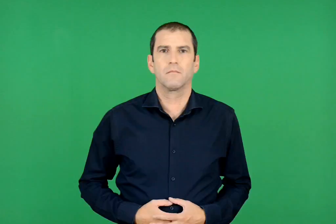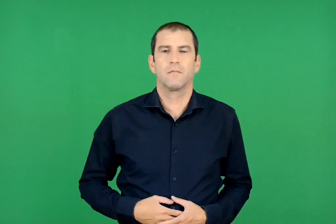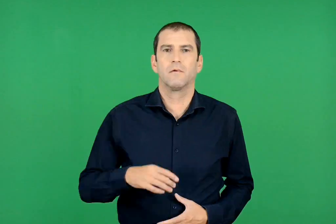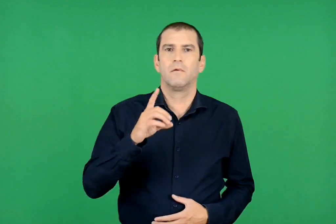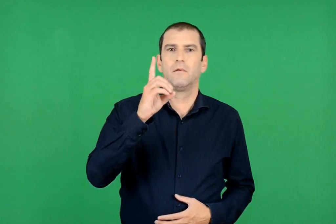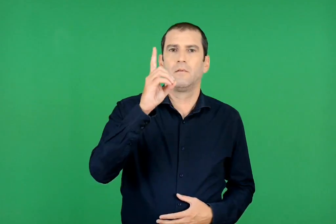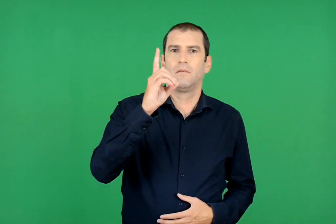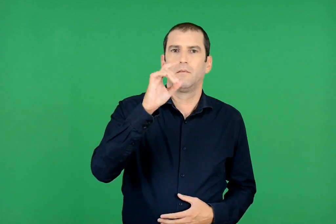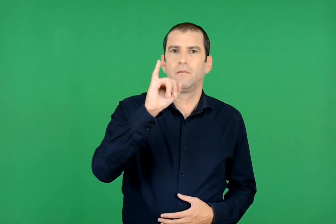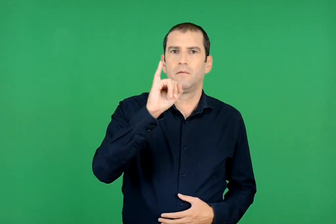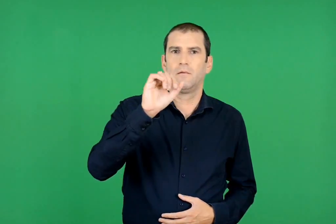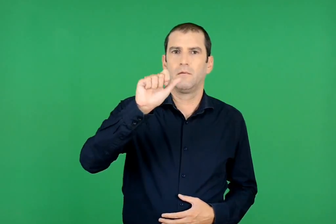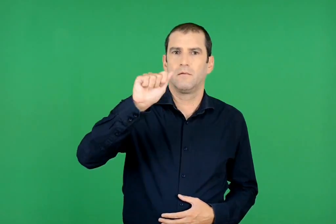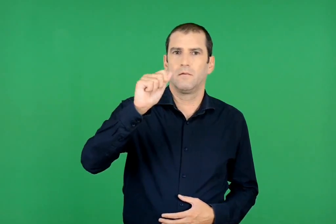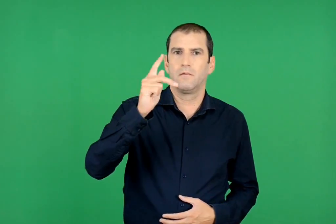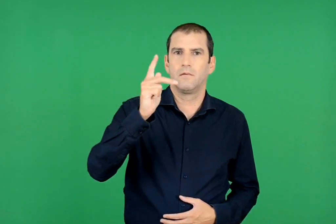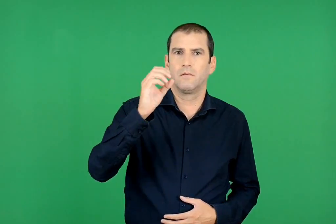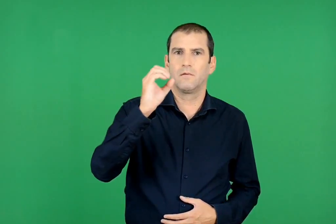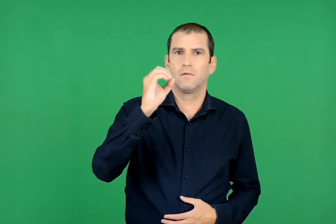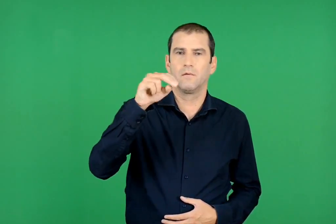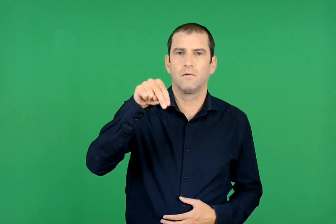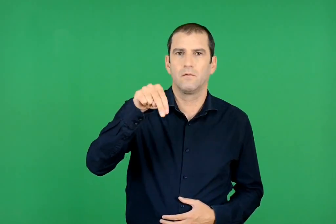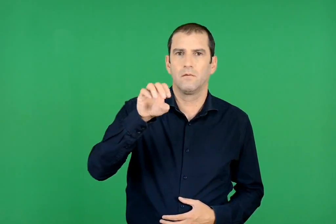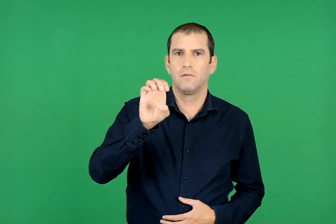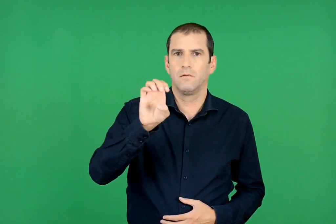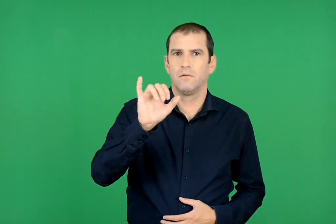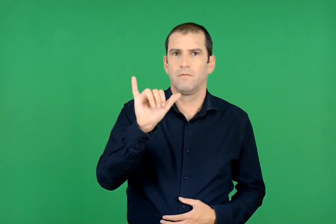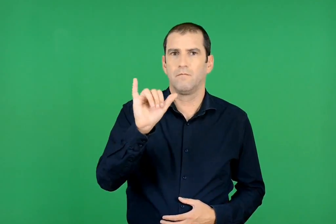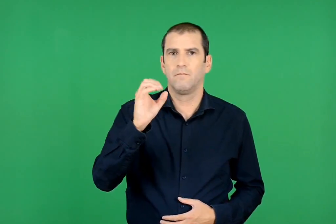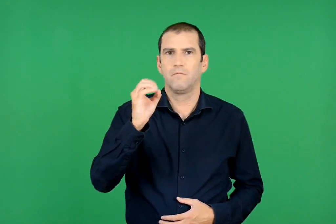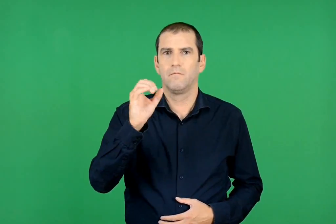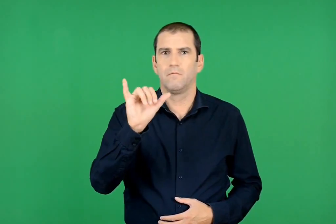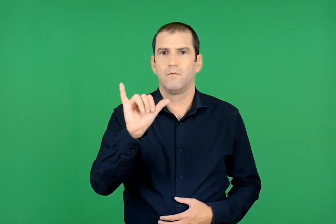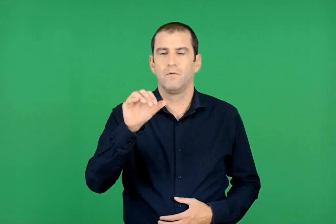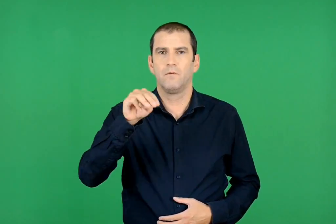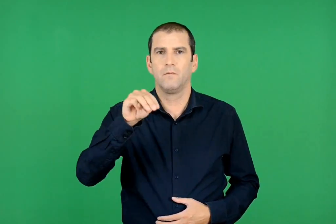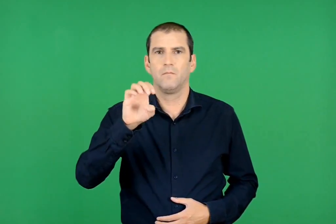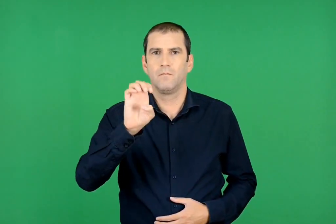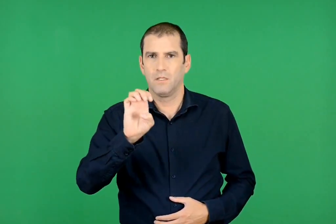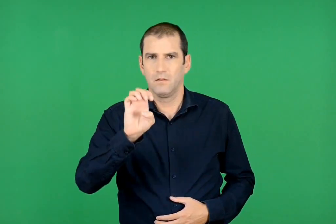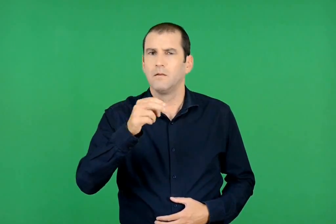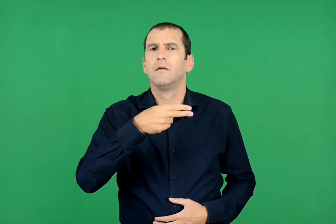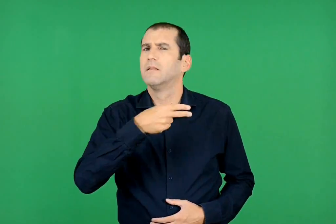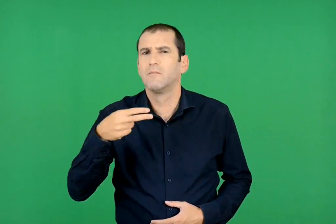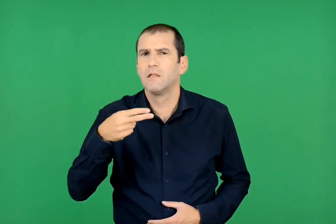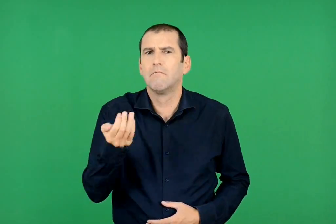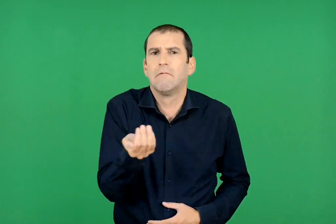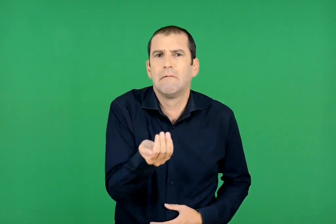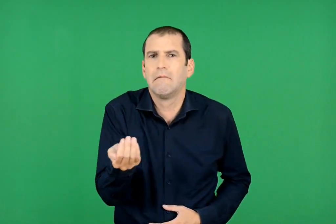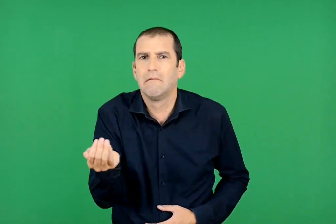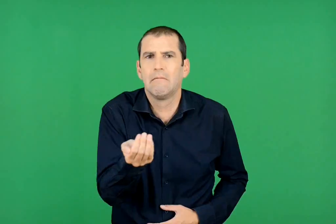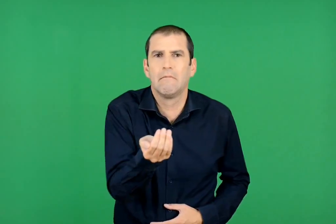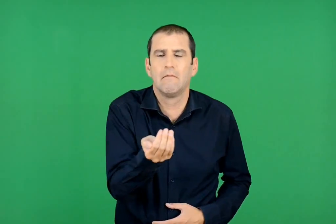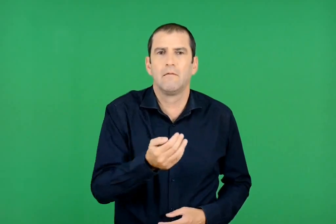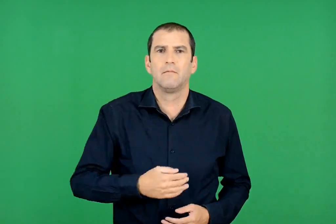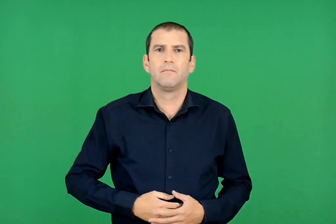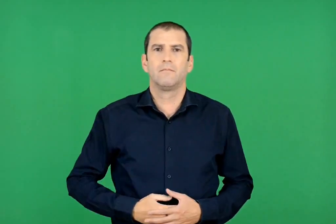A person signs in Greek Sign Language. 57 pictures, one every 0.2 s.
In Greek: διακονεύουμε ζητιανεύουμε
